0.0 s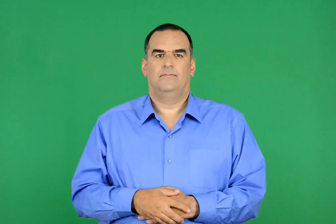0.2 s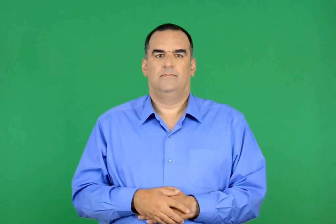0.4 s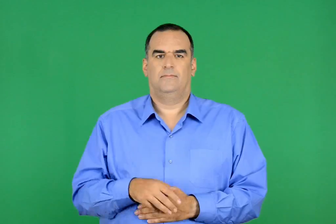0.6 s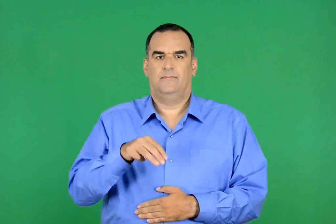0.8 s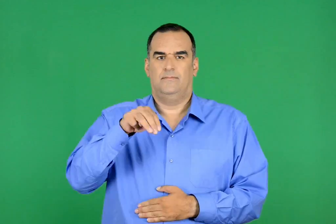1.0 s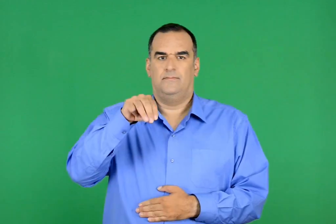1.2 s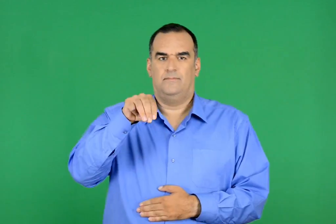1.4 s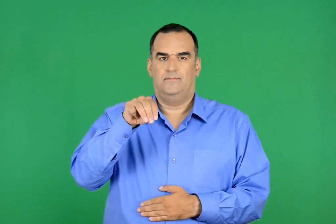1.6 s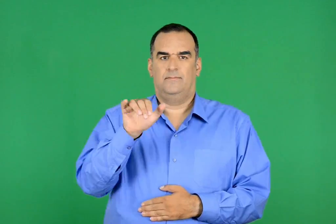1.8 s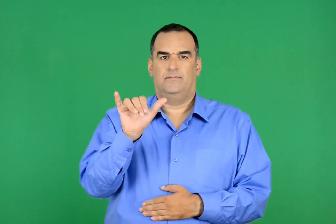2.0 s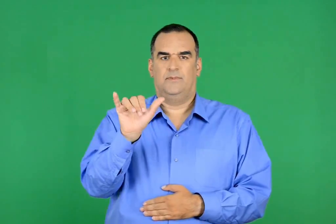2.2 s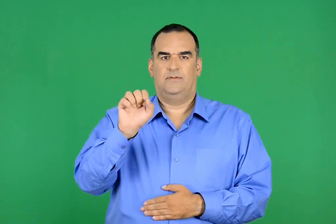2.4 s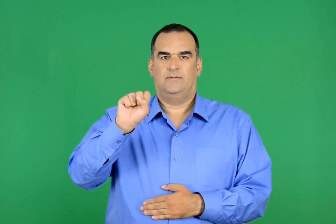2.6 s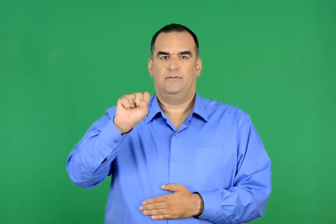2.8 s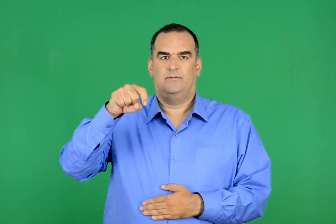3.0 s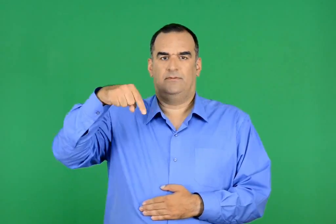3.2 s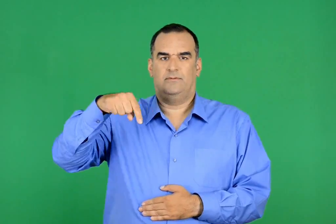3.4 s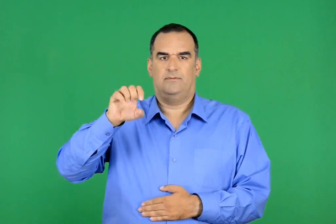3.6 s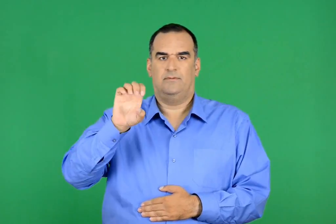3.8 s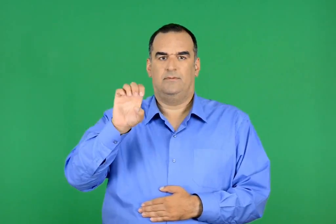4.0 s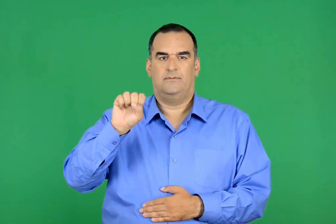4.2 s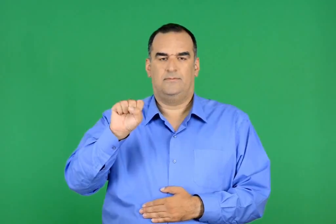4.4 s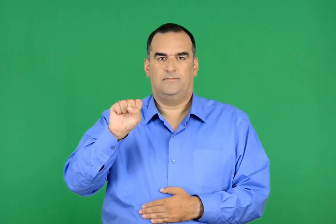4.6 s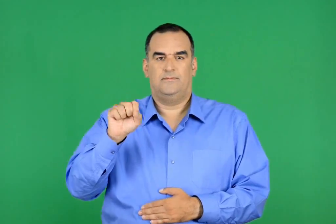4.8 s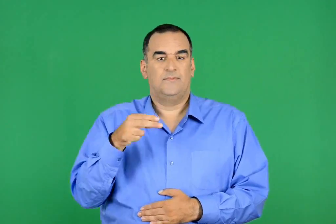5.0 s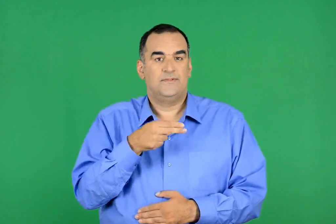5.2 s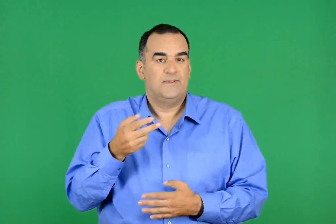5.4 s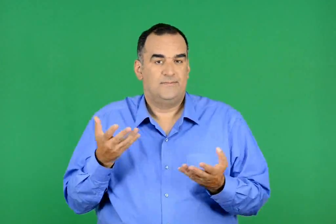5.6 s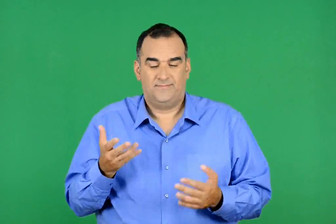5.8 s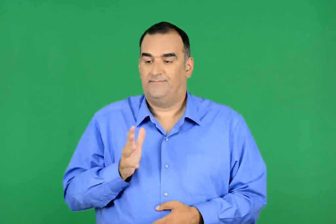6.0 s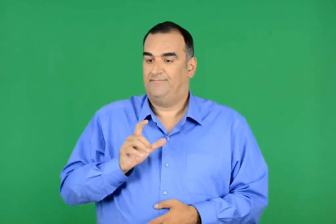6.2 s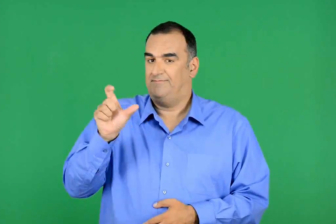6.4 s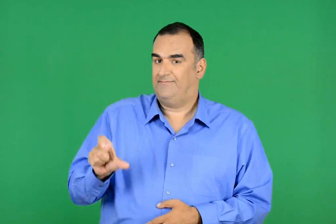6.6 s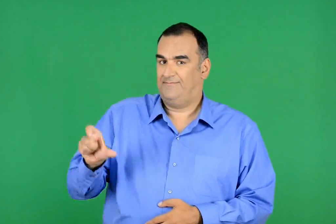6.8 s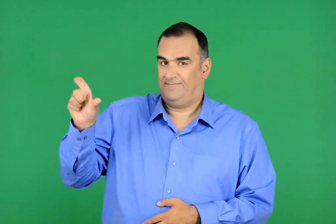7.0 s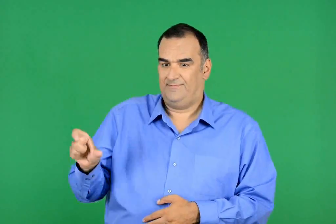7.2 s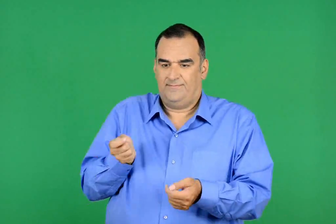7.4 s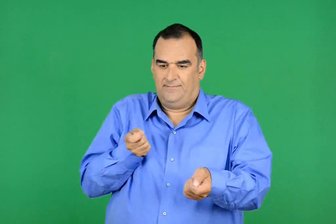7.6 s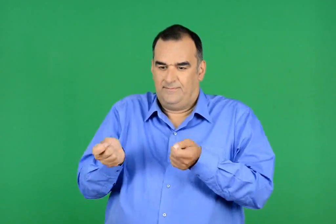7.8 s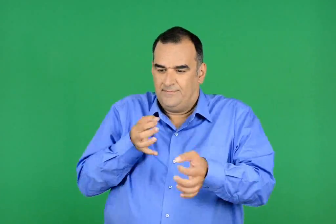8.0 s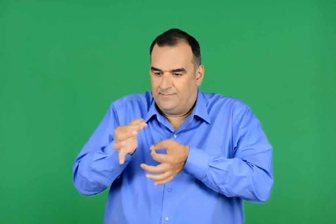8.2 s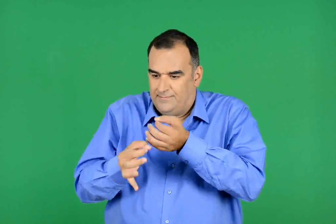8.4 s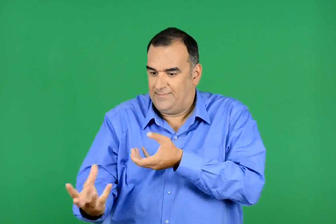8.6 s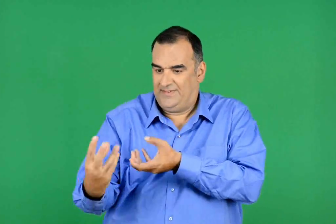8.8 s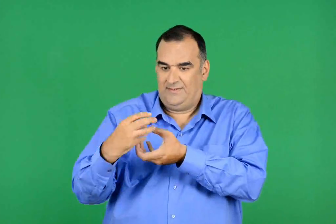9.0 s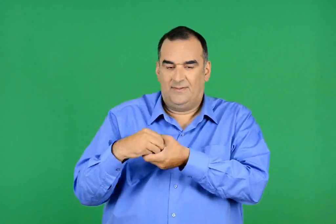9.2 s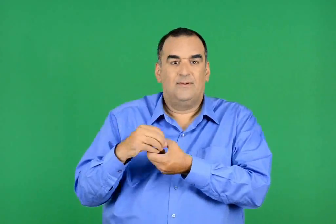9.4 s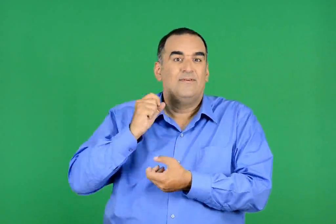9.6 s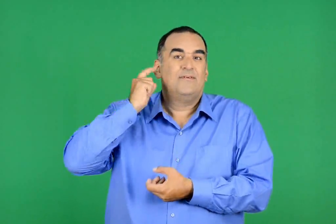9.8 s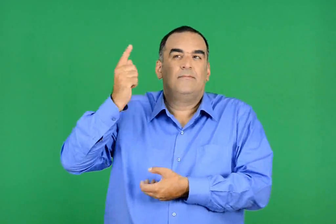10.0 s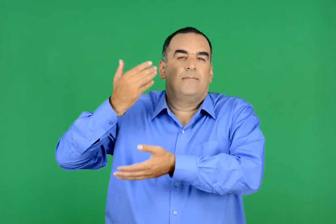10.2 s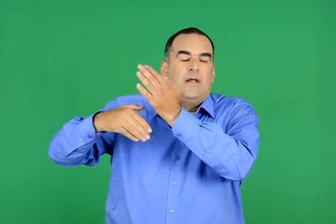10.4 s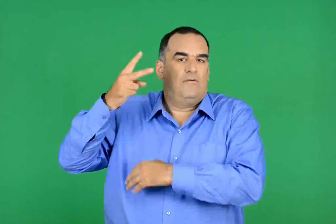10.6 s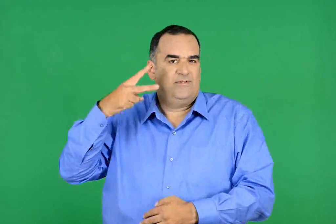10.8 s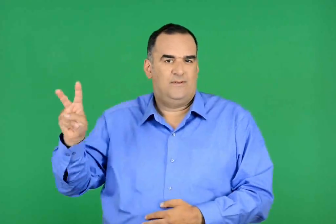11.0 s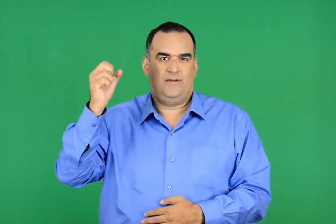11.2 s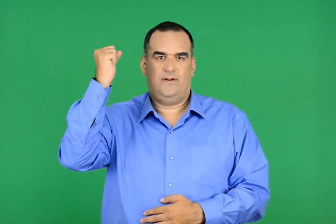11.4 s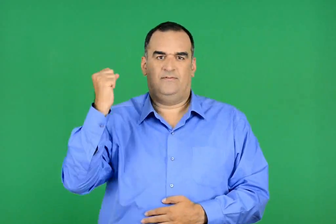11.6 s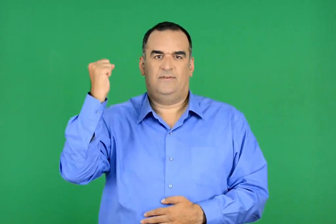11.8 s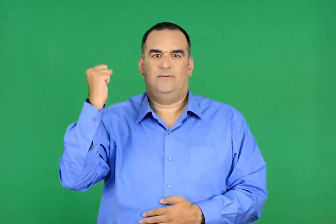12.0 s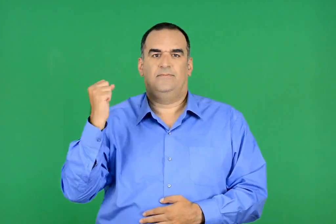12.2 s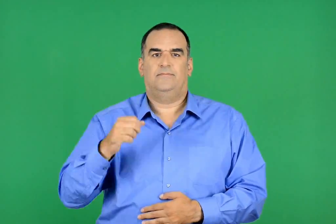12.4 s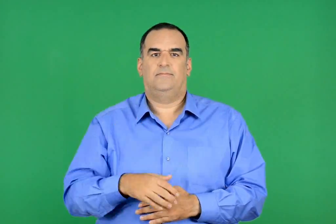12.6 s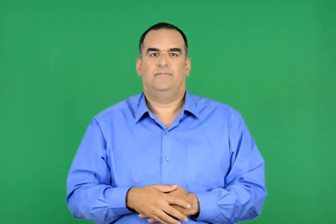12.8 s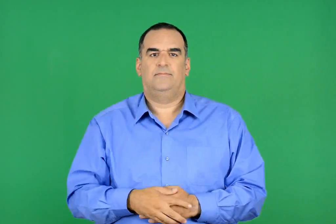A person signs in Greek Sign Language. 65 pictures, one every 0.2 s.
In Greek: µύστες αυτοί που μυούσαν στα ελευσίνια μυστήρια
